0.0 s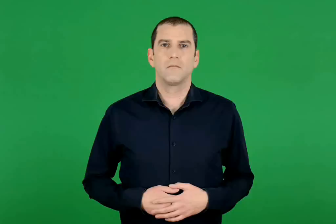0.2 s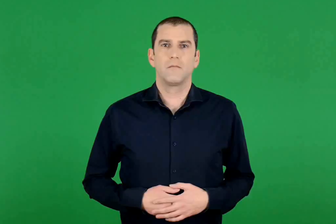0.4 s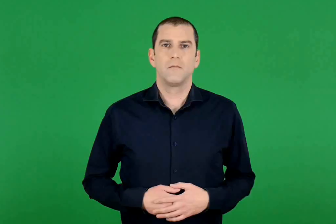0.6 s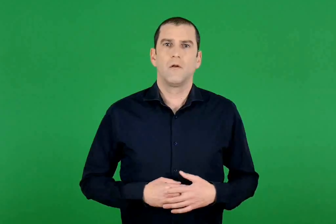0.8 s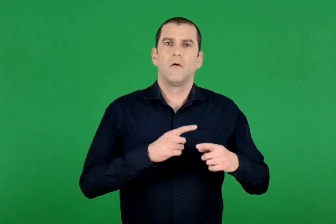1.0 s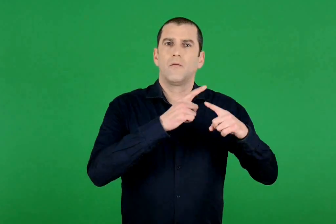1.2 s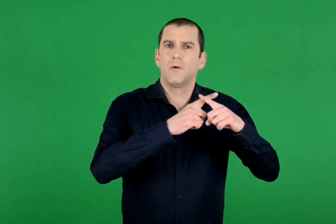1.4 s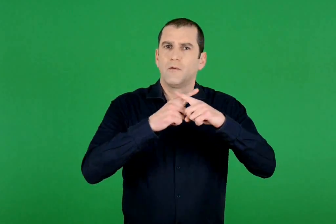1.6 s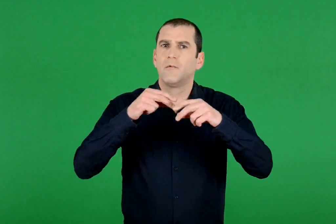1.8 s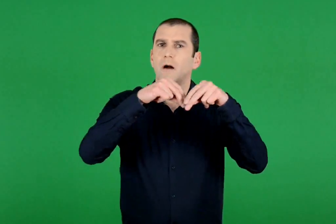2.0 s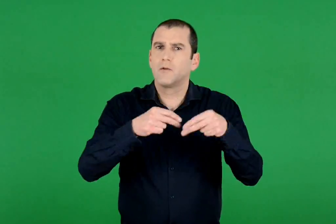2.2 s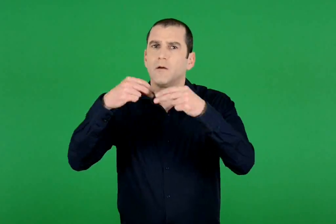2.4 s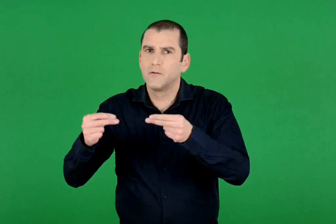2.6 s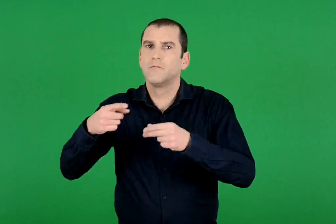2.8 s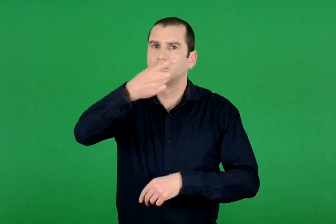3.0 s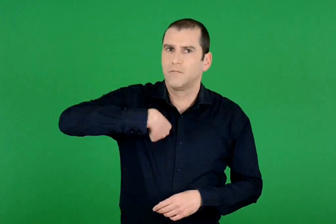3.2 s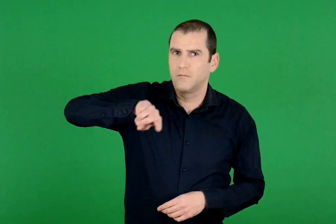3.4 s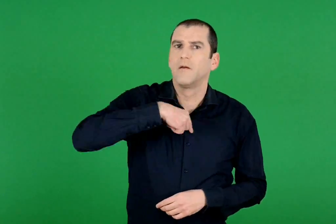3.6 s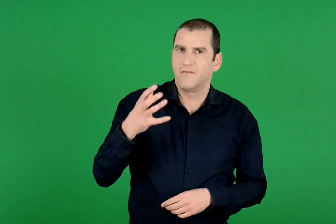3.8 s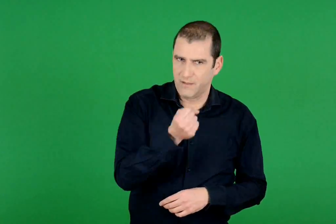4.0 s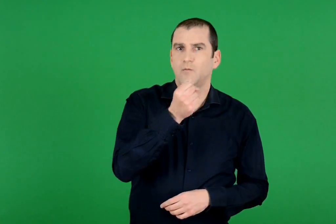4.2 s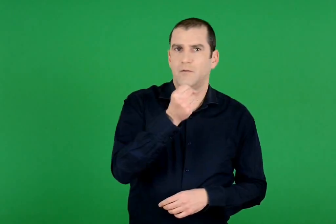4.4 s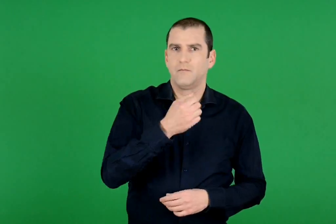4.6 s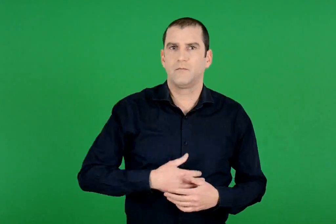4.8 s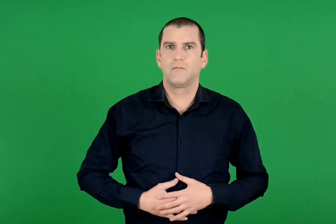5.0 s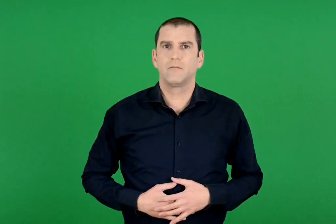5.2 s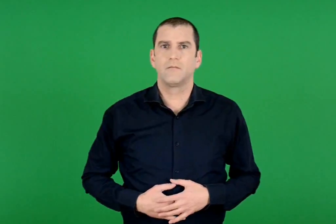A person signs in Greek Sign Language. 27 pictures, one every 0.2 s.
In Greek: βρίσκουμε τα γινόμενα
